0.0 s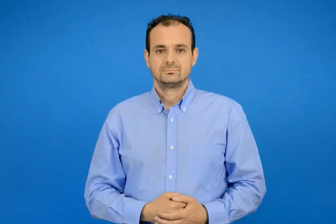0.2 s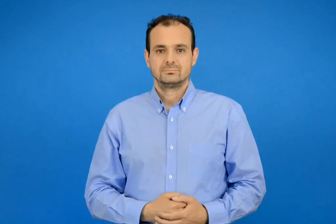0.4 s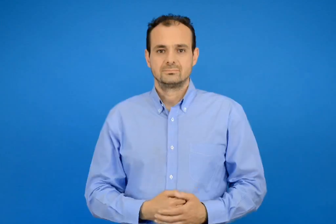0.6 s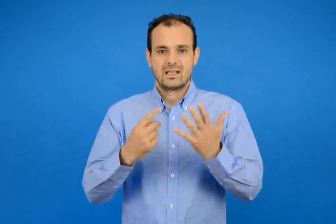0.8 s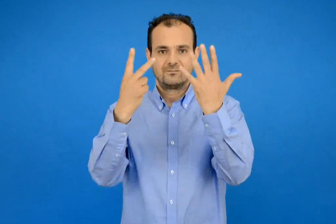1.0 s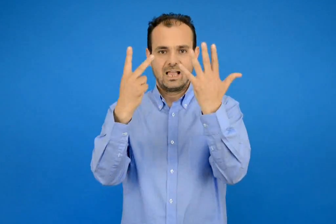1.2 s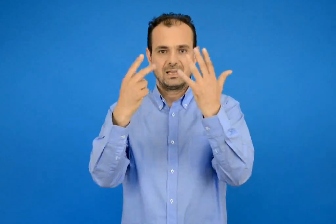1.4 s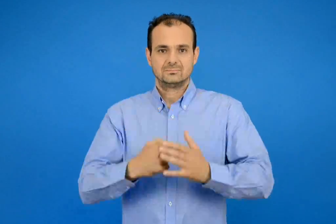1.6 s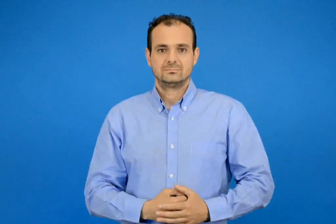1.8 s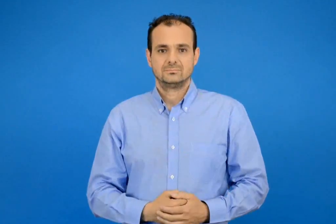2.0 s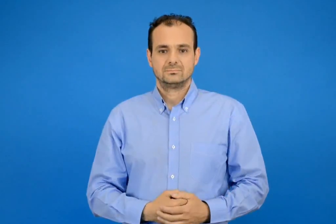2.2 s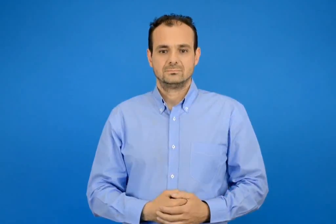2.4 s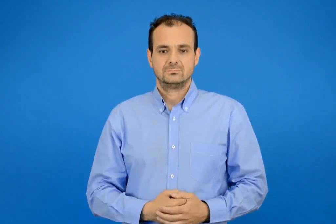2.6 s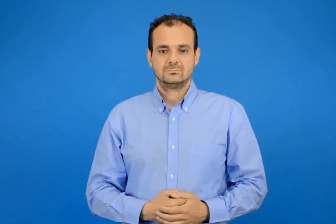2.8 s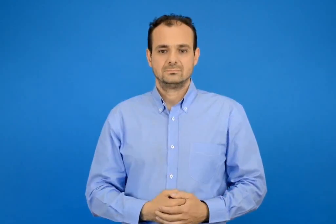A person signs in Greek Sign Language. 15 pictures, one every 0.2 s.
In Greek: εφτά
